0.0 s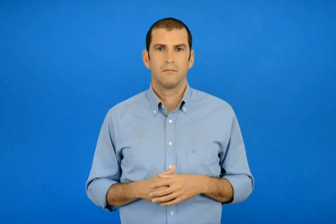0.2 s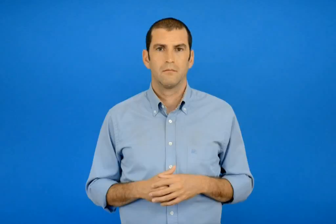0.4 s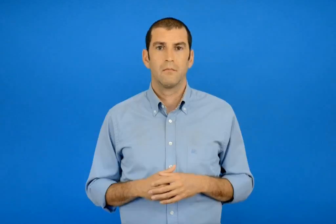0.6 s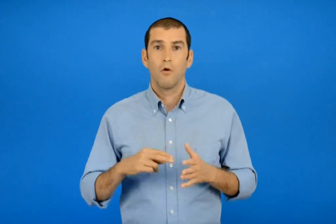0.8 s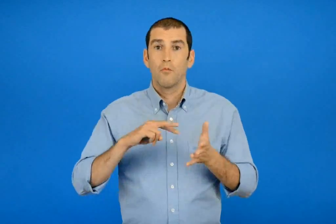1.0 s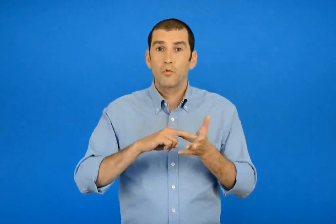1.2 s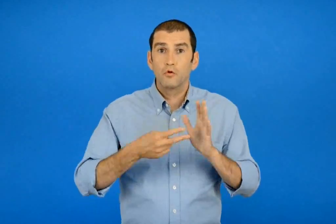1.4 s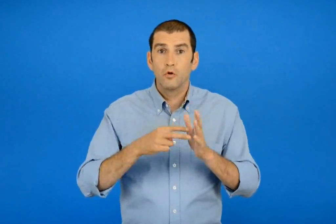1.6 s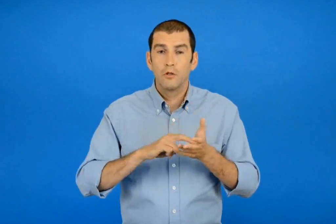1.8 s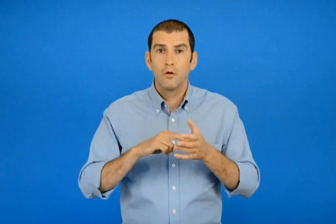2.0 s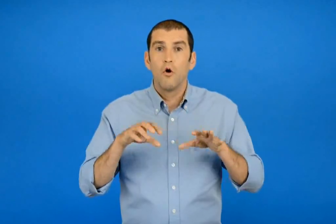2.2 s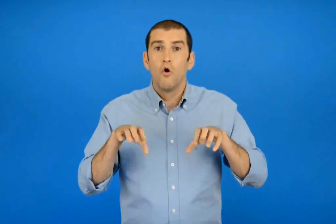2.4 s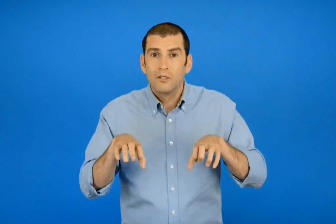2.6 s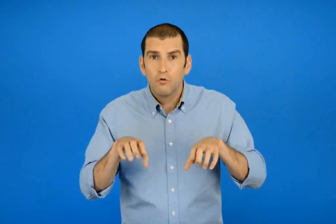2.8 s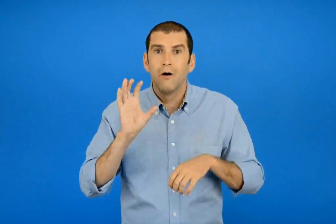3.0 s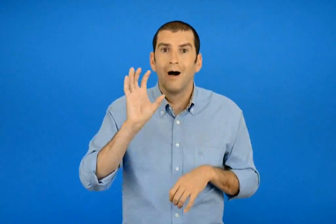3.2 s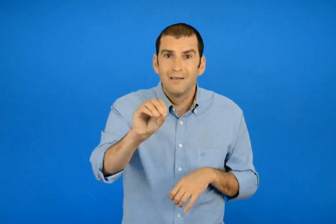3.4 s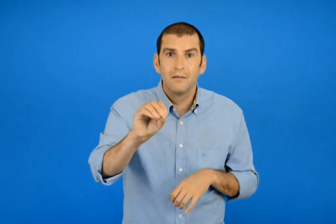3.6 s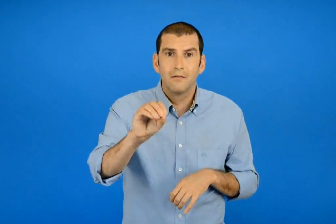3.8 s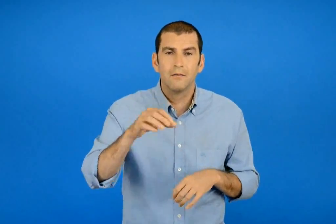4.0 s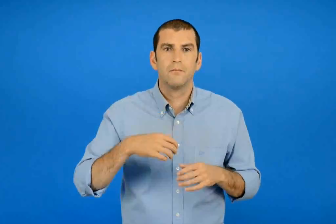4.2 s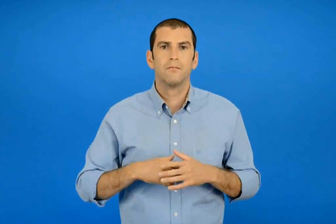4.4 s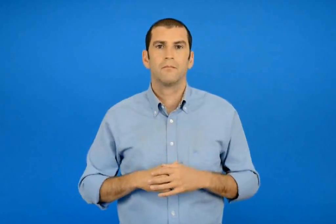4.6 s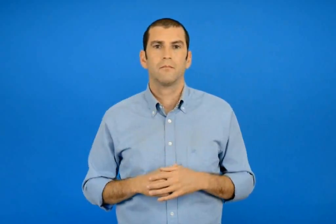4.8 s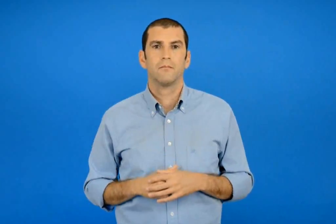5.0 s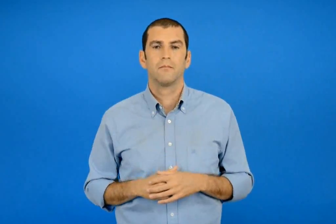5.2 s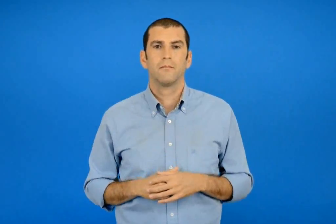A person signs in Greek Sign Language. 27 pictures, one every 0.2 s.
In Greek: προσοχή ο σκύλος δαγκώνει
